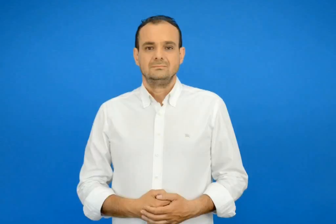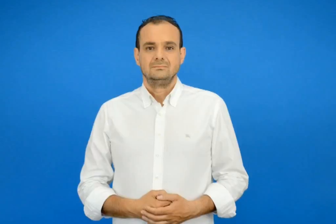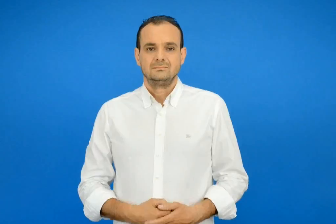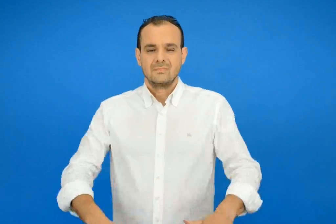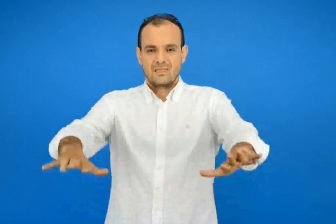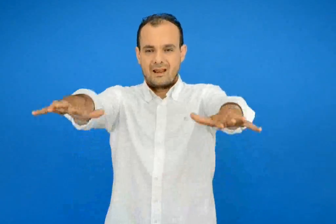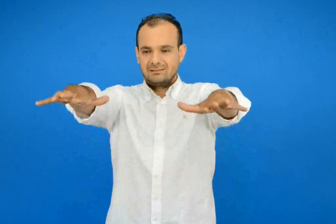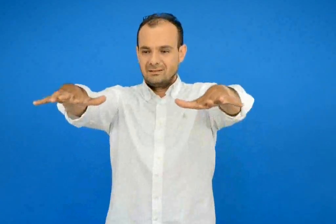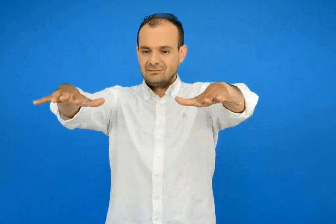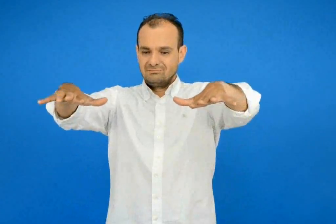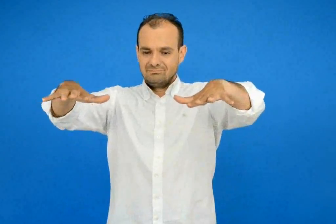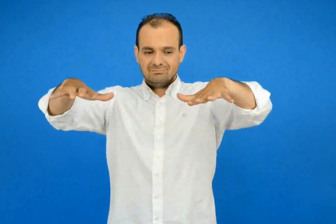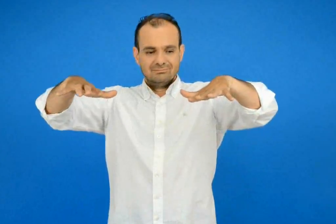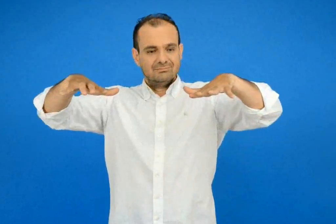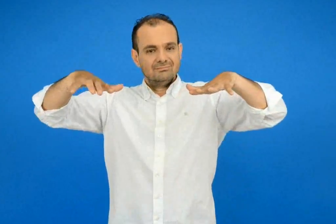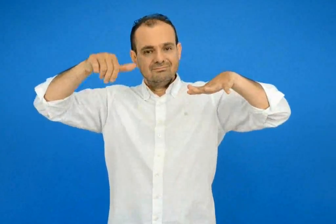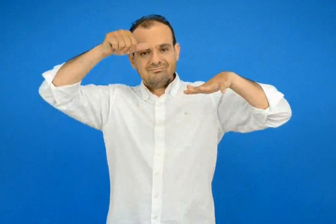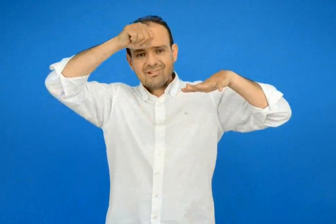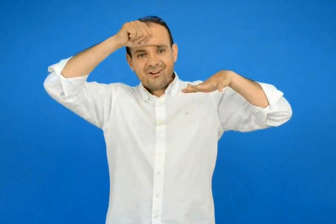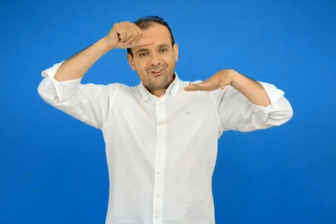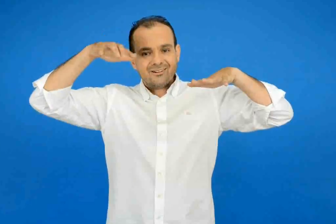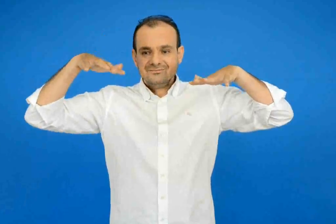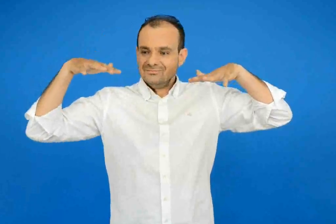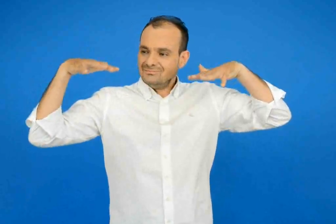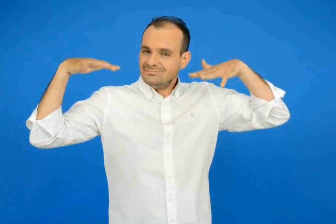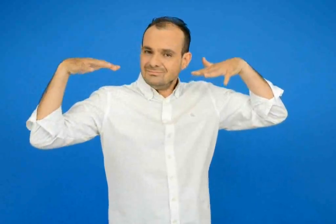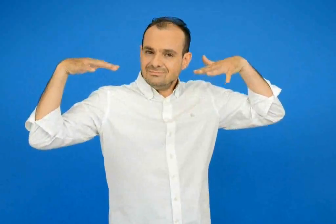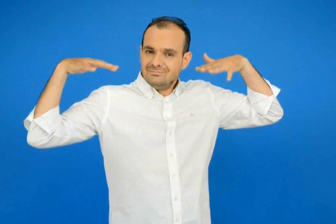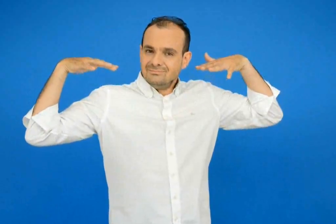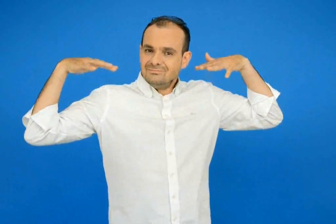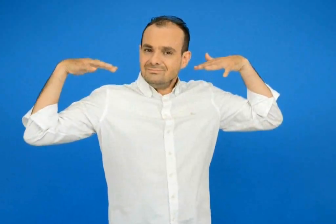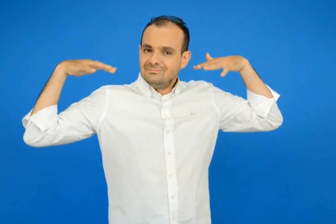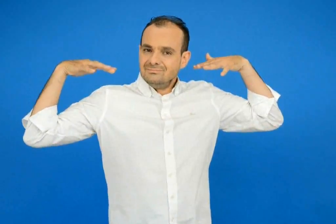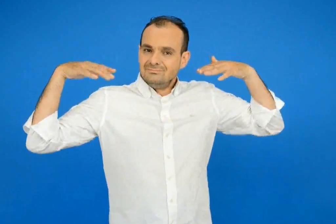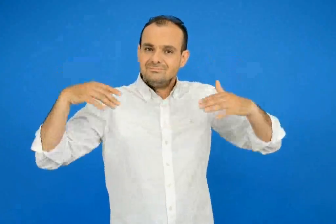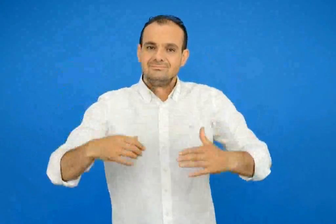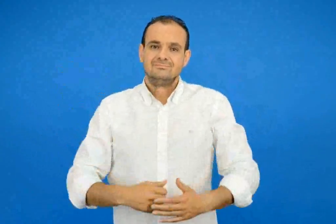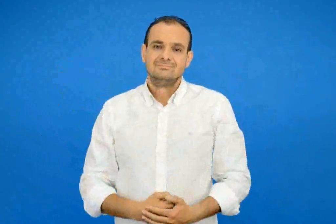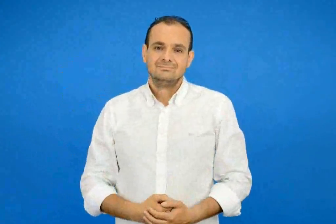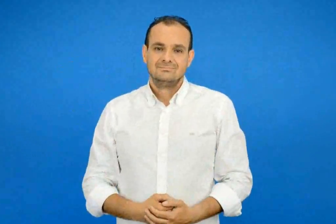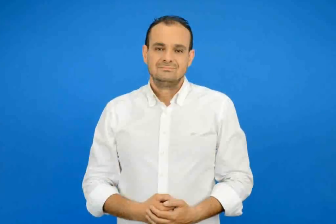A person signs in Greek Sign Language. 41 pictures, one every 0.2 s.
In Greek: έρχομαι μέσα από τη θάλασσα
